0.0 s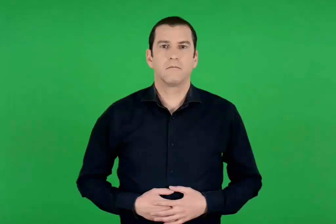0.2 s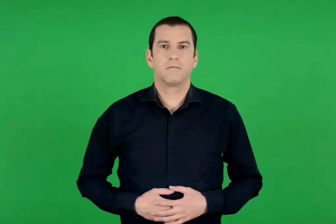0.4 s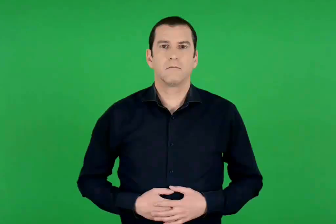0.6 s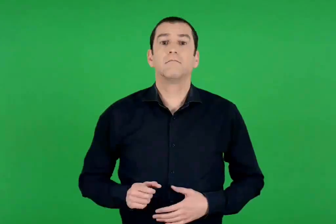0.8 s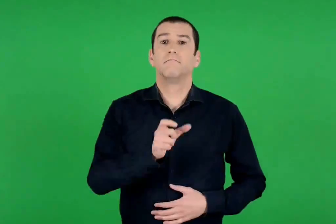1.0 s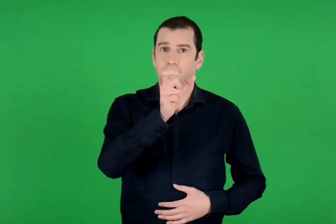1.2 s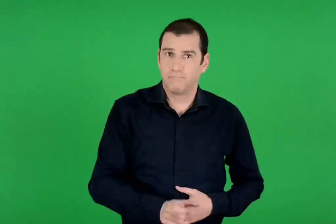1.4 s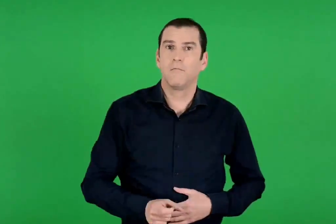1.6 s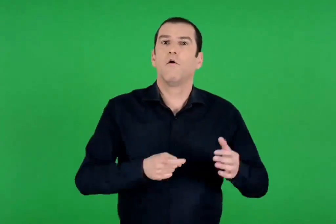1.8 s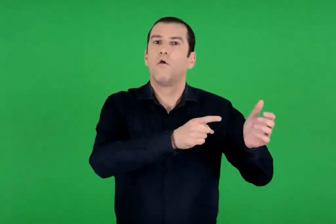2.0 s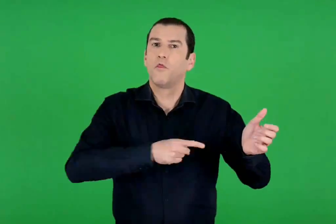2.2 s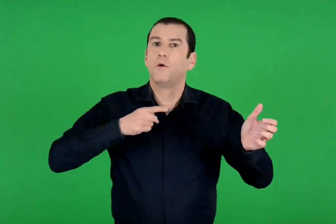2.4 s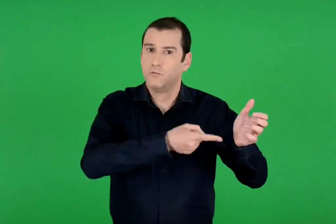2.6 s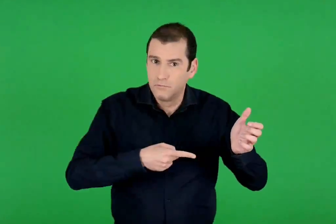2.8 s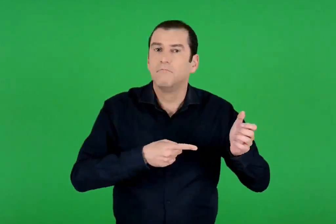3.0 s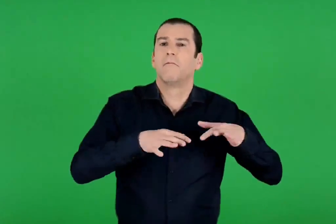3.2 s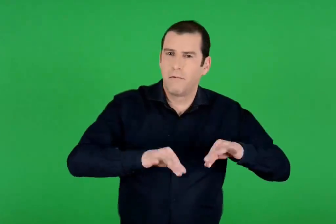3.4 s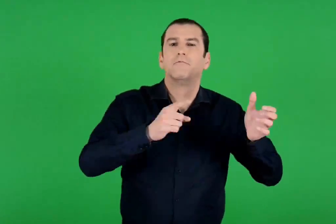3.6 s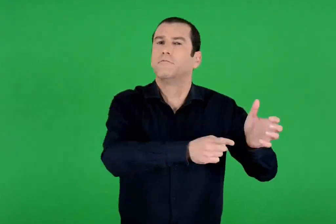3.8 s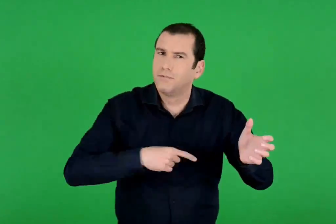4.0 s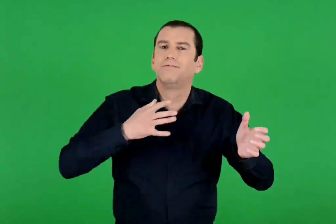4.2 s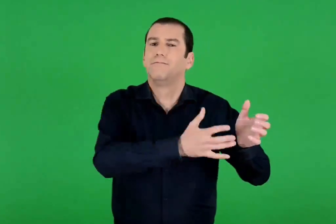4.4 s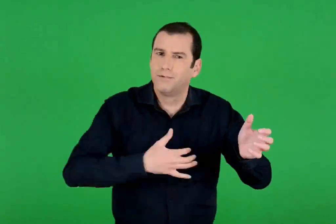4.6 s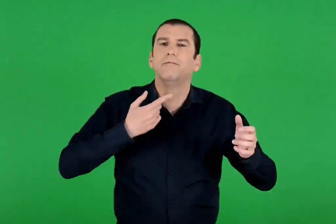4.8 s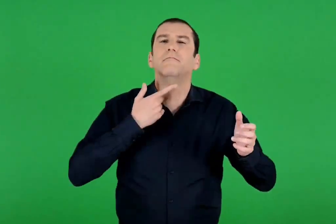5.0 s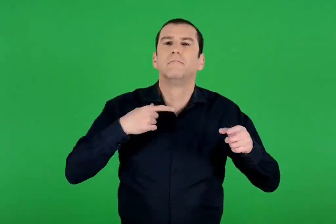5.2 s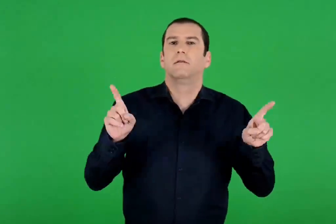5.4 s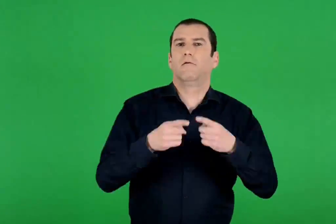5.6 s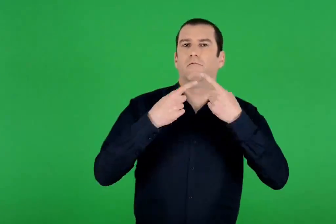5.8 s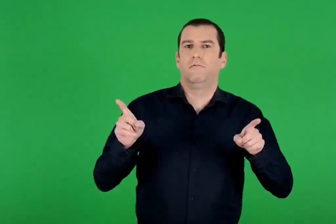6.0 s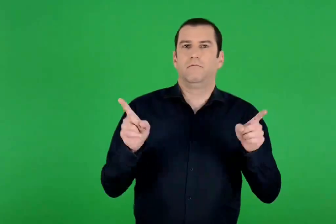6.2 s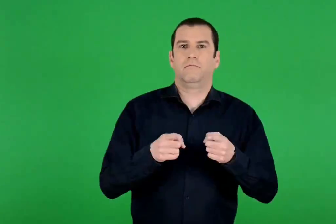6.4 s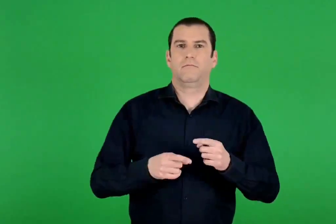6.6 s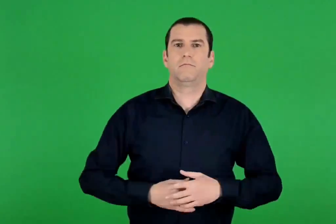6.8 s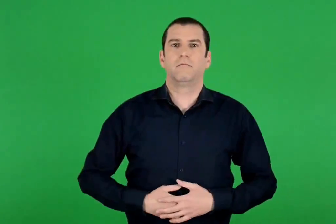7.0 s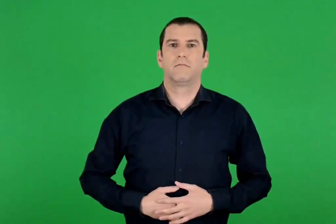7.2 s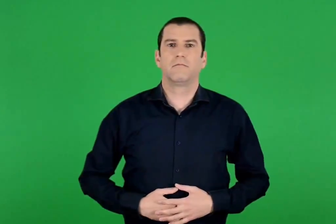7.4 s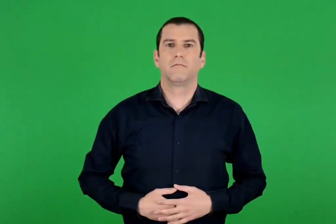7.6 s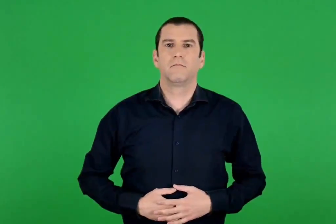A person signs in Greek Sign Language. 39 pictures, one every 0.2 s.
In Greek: κι άρχισε ο δημόδοκος παίζοντας γλυκά να τραγουδήσει
